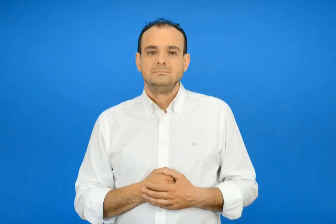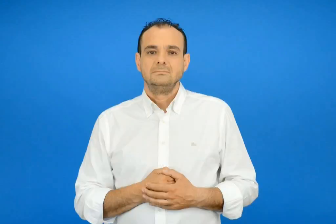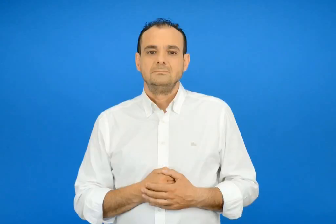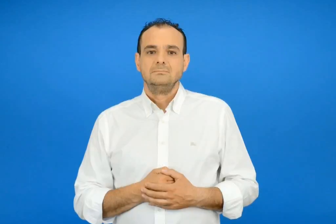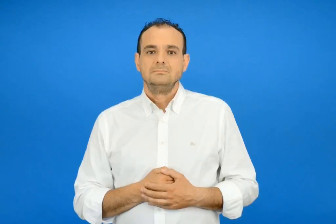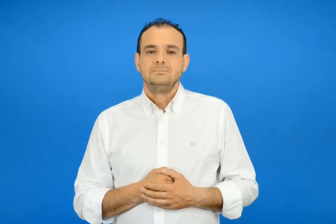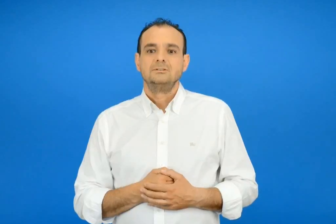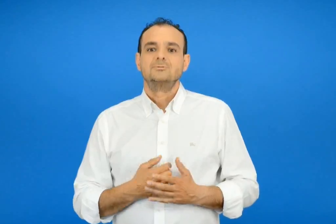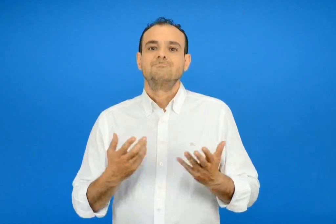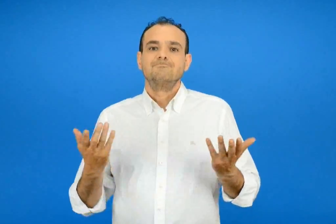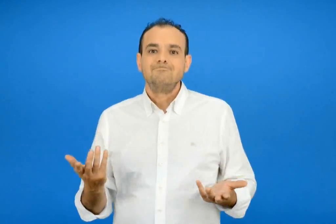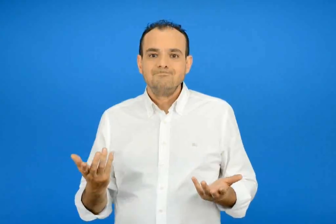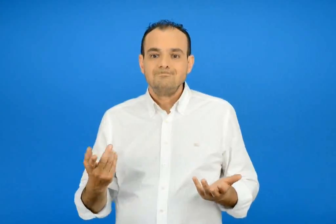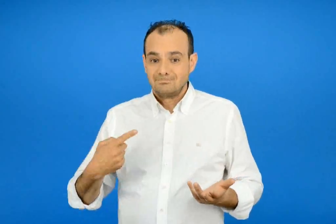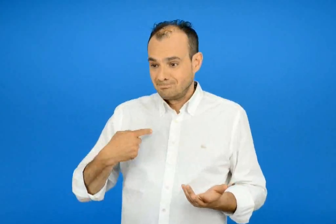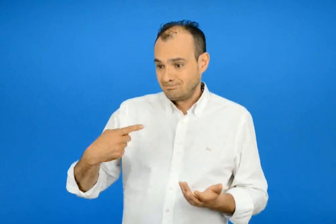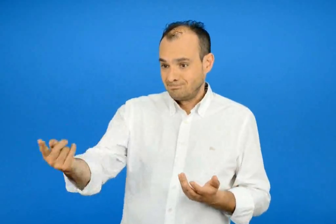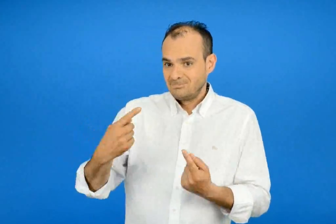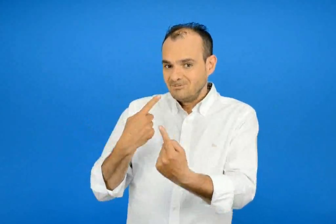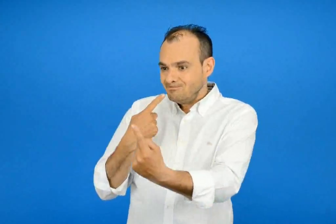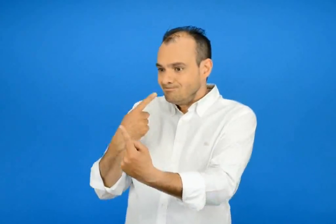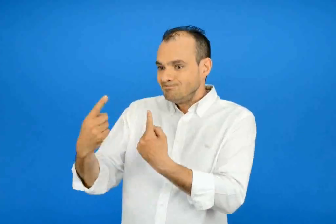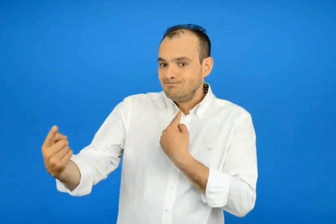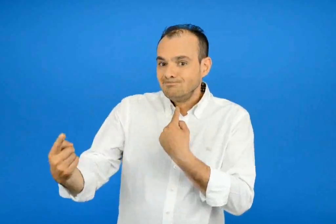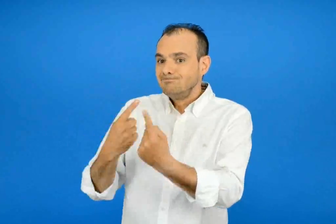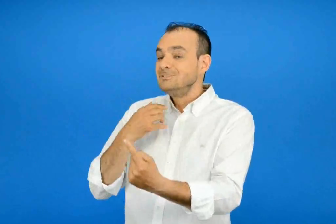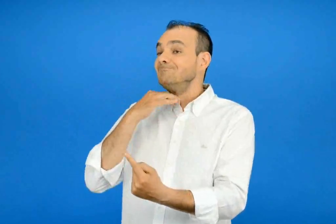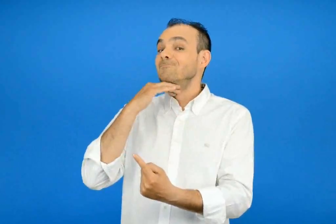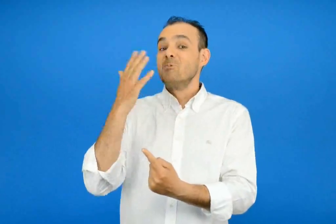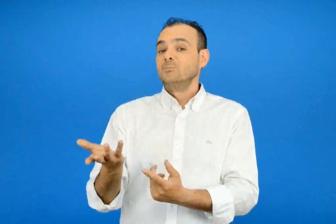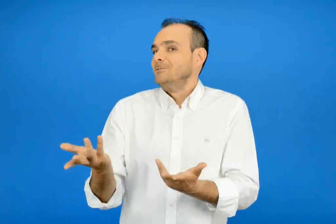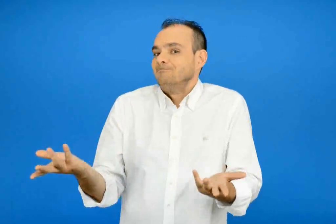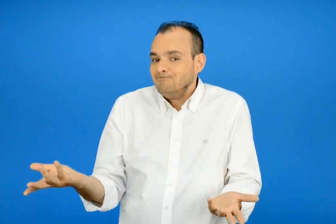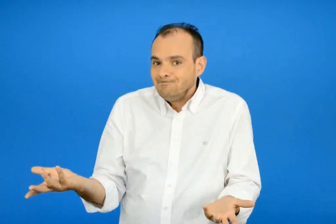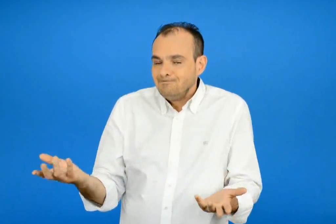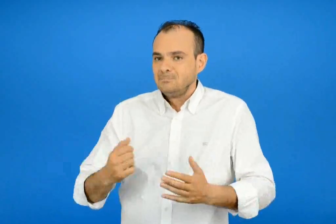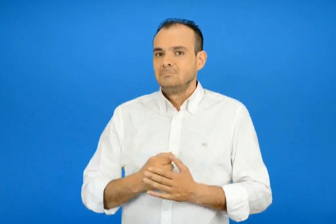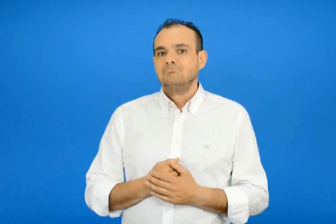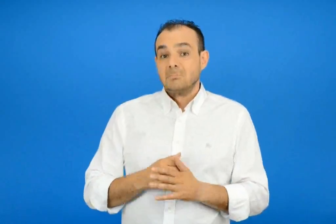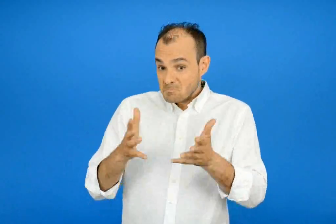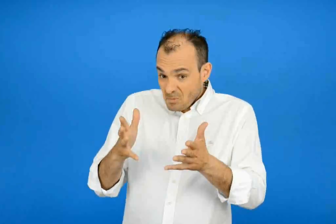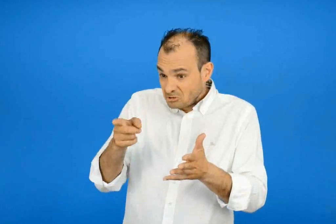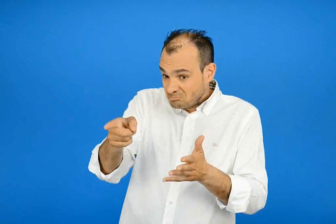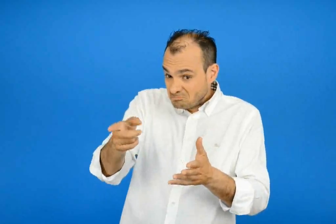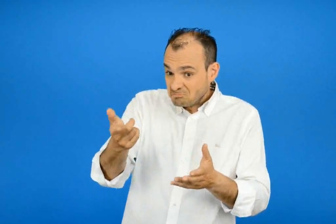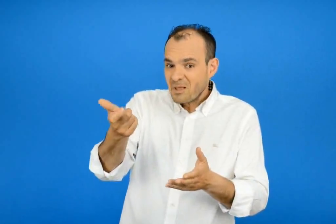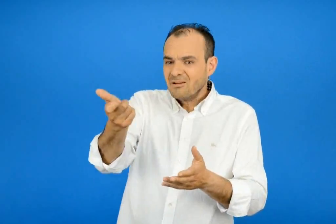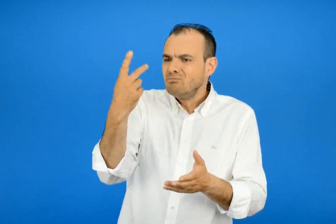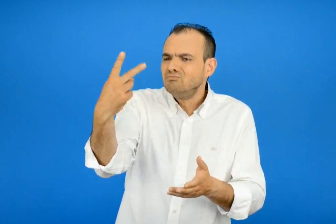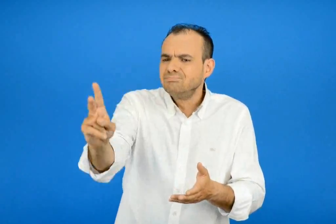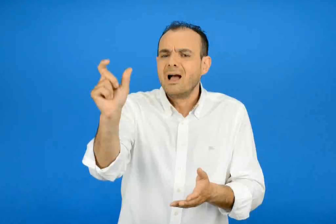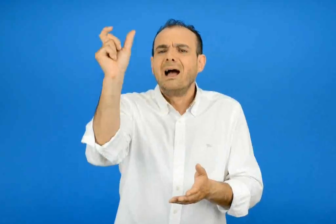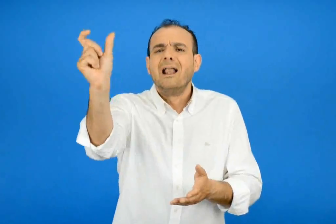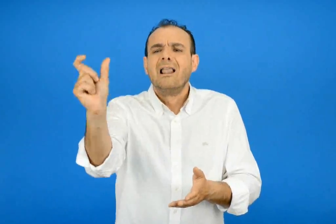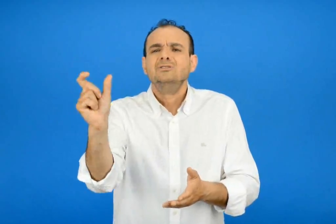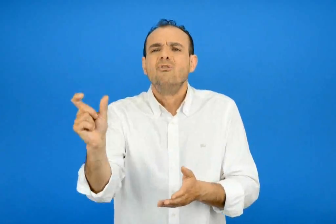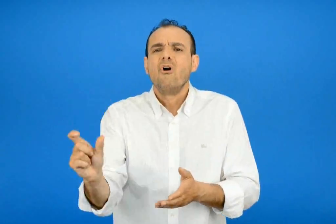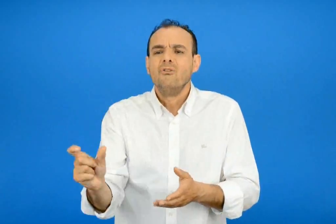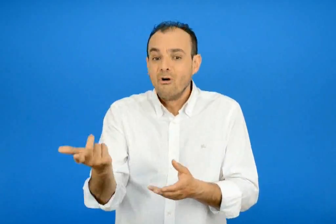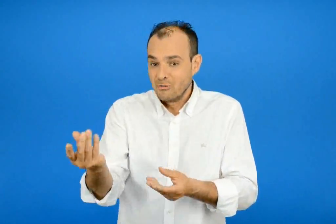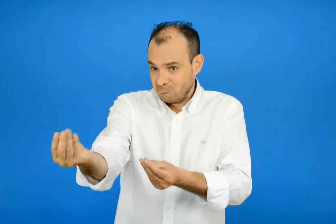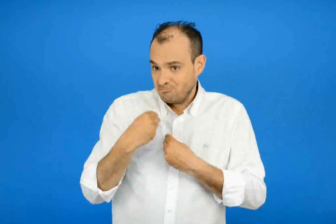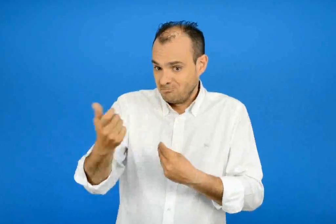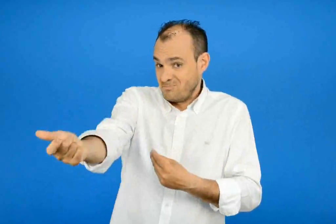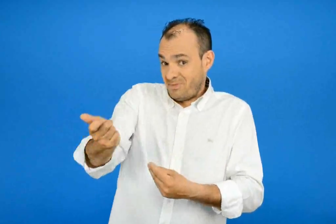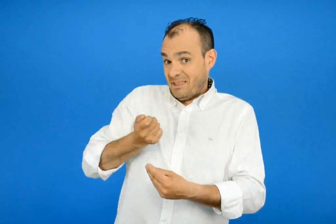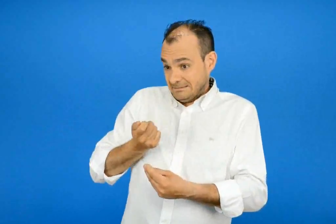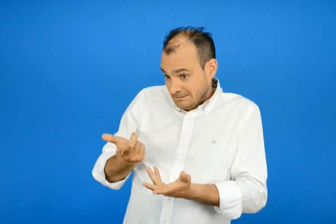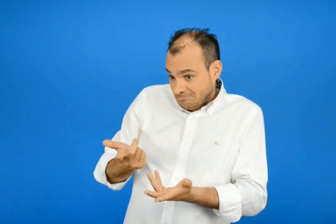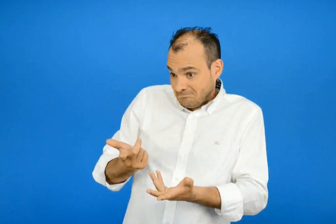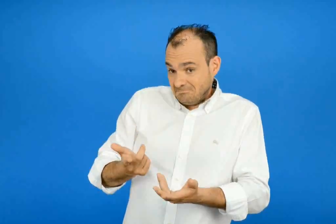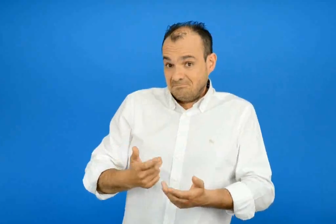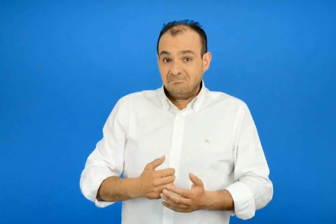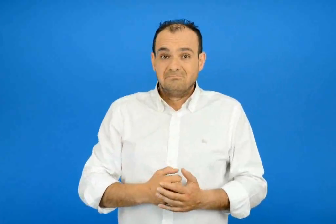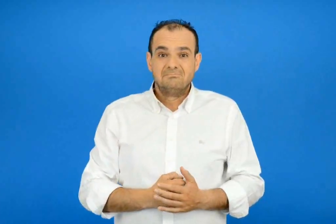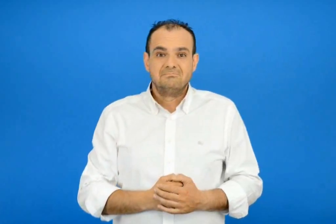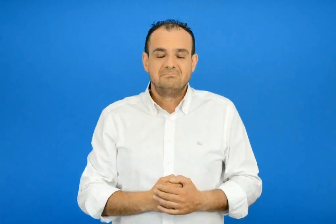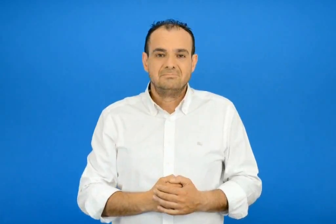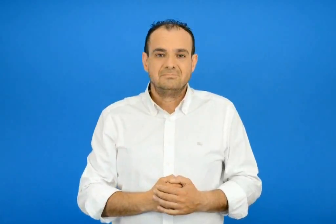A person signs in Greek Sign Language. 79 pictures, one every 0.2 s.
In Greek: γιατί τάχα δεν μπορούμε να συνεννοηθούμε ; μήπως μπορείς να μας δανείσεις το δικό σου λεξιλόγιο ;
